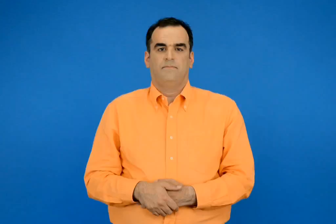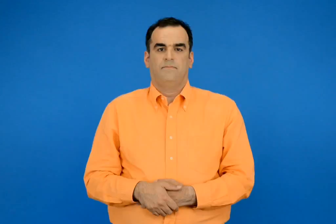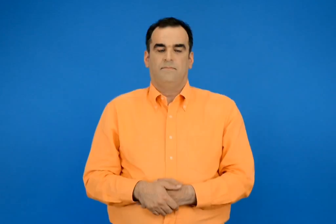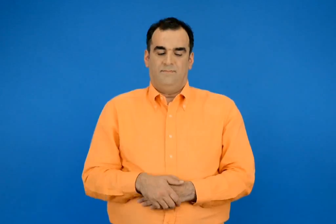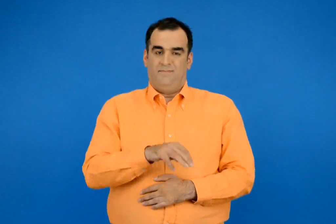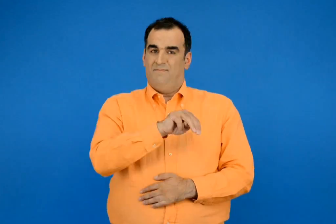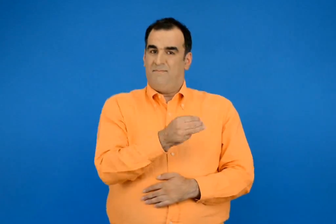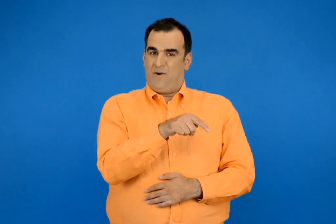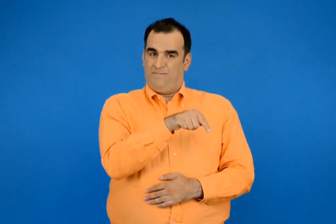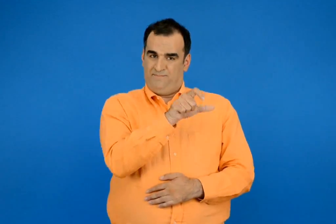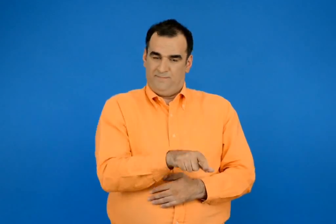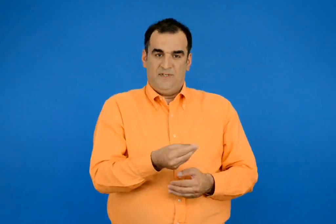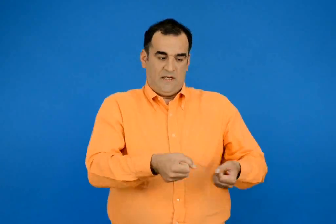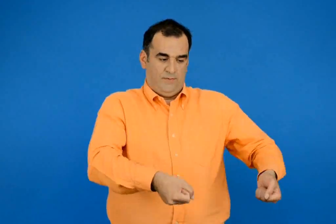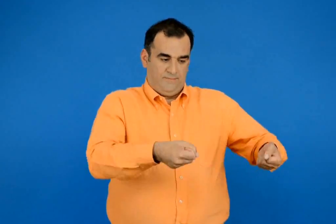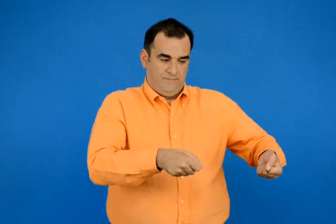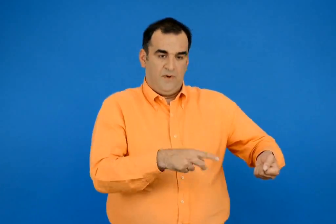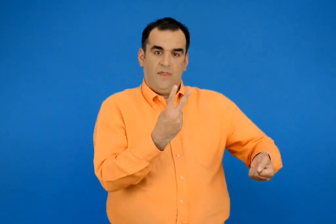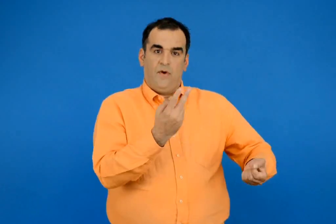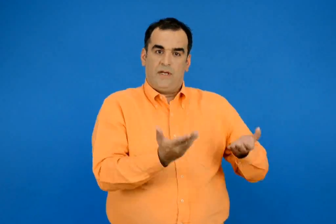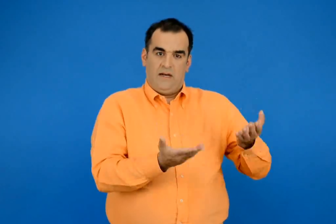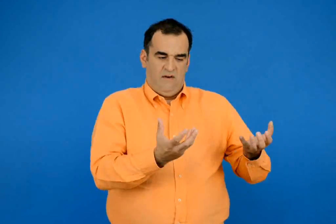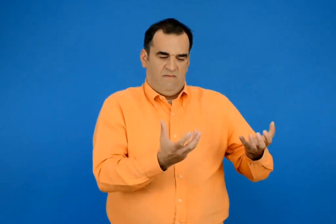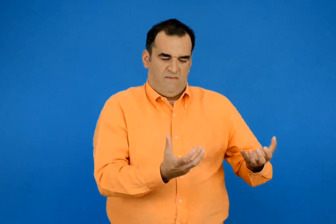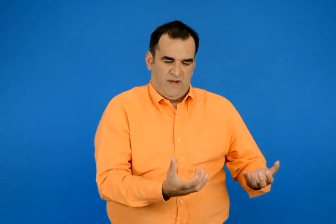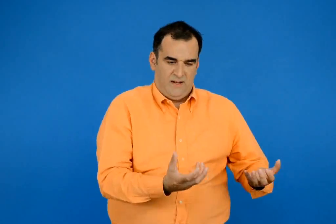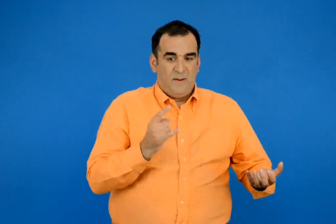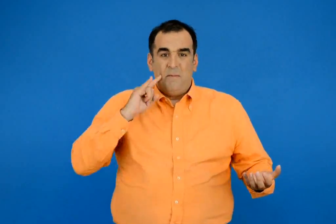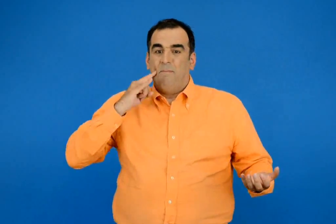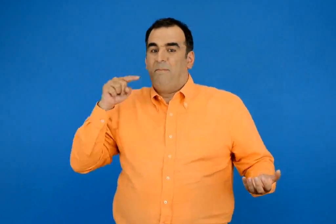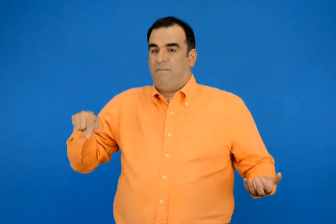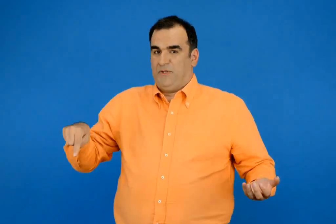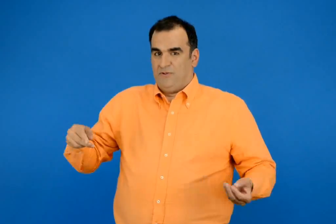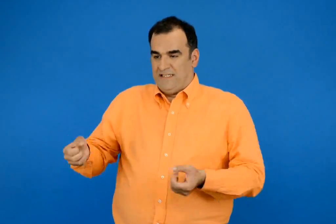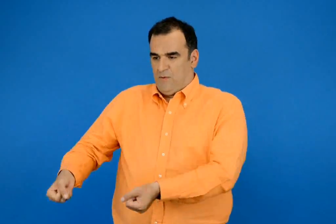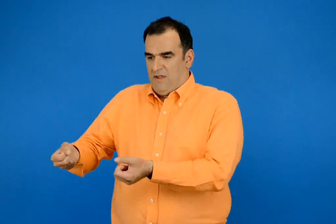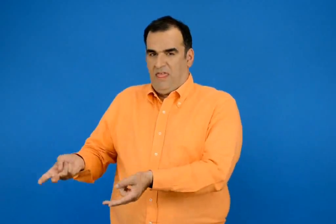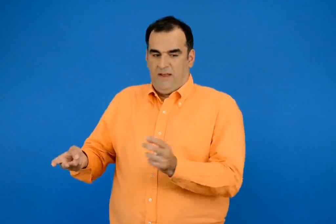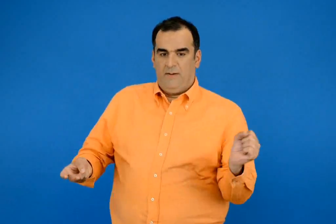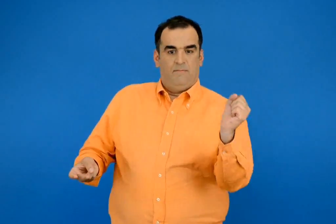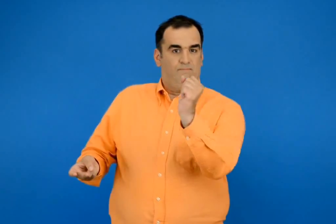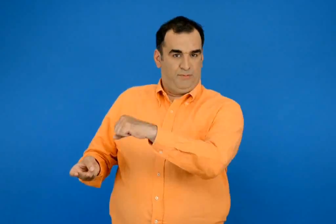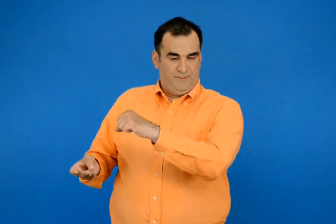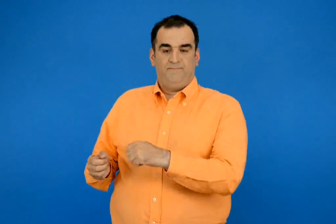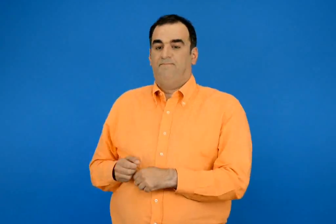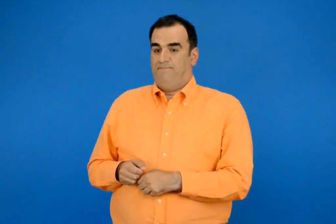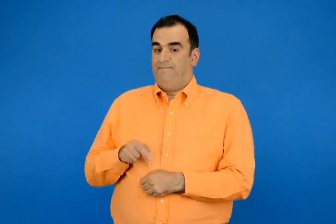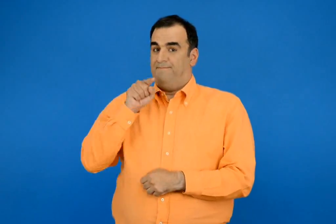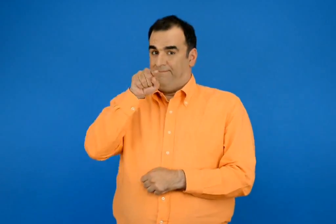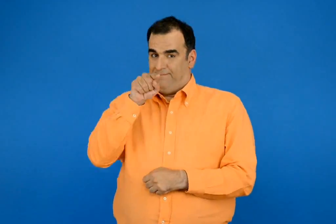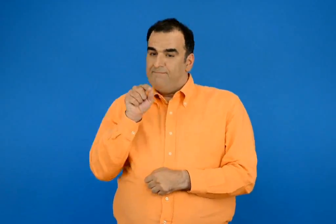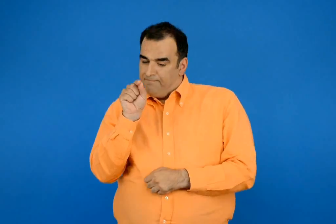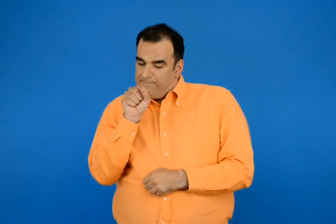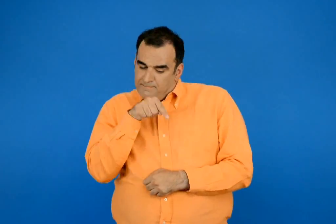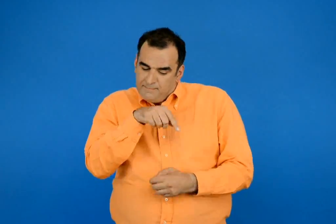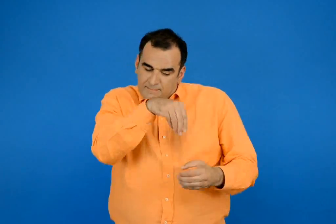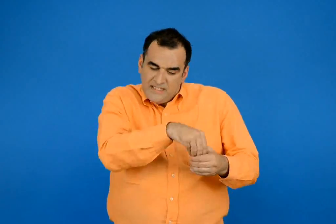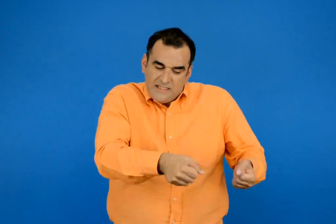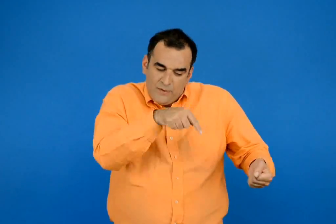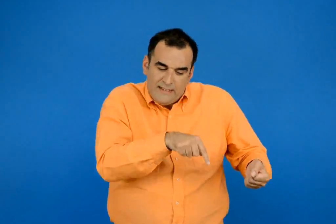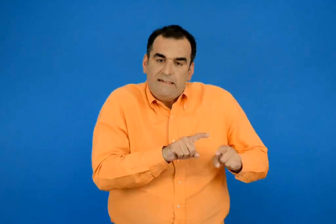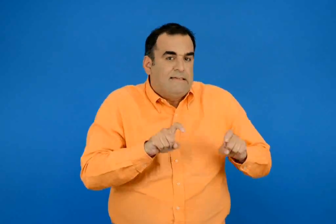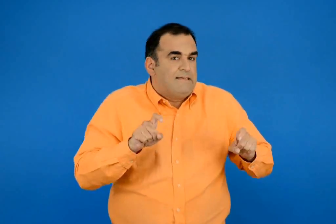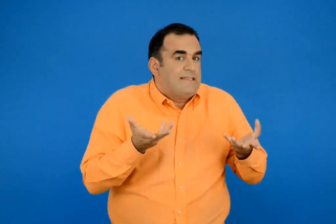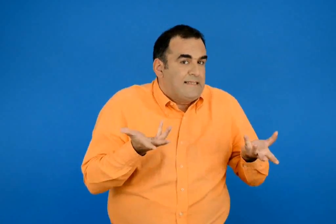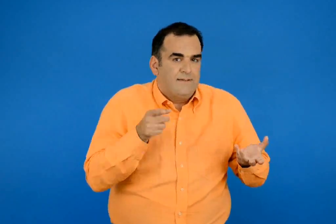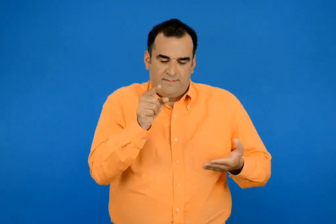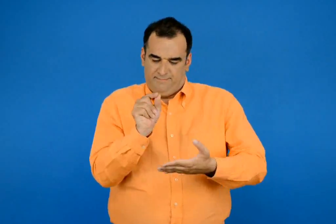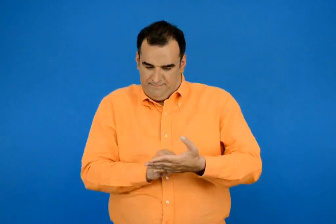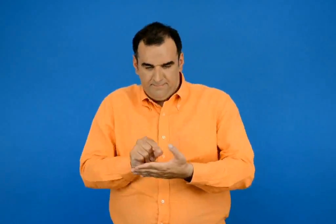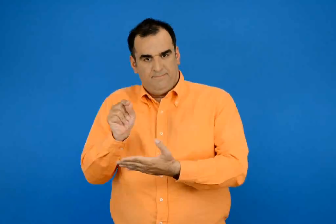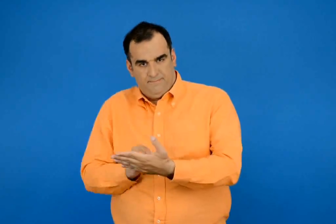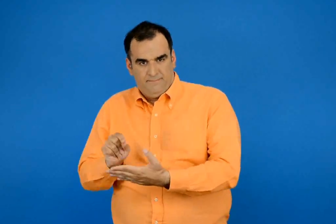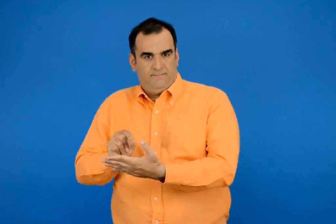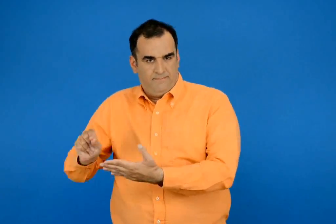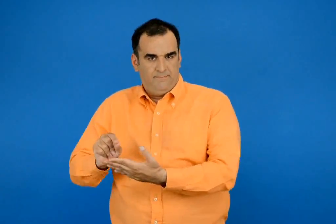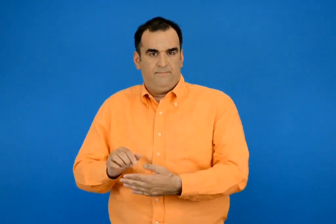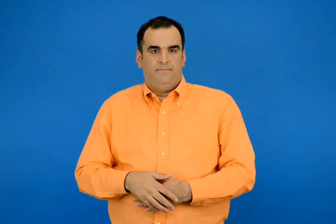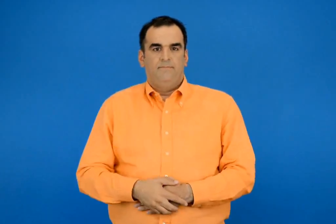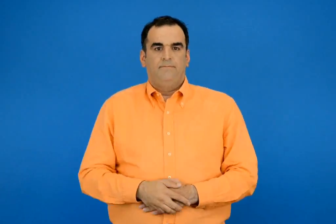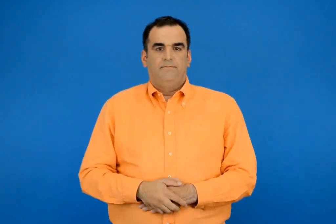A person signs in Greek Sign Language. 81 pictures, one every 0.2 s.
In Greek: η σακούλα της μάρως ζυγίζει 2 κιλά περισσότερο απ οτιδήποτε η σακούλα του πέτρου τι θα μπορούσε να περιέχει η σακούλα της ; κυκλώνω
